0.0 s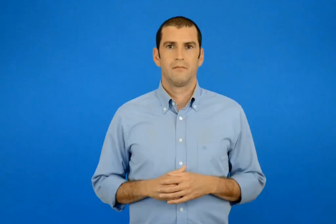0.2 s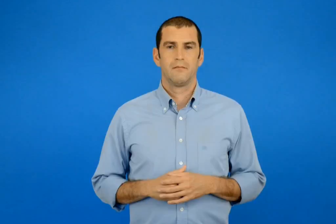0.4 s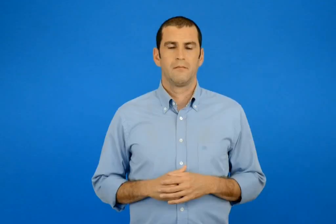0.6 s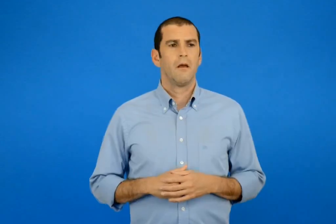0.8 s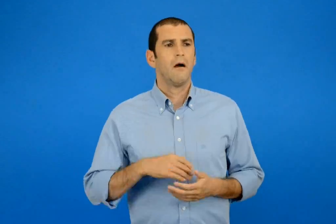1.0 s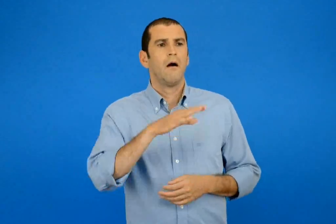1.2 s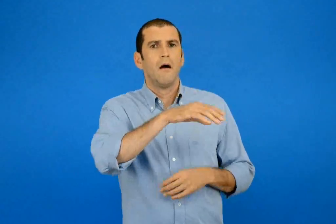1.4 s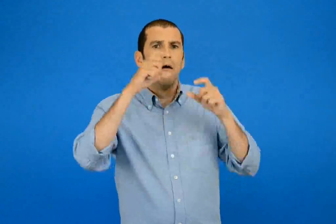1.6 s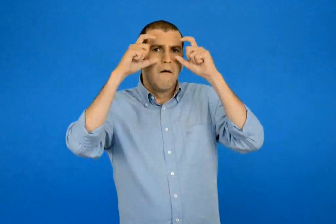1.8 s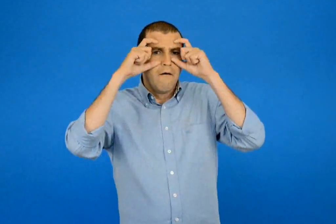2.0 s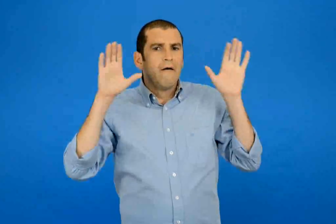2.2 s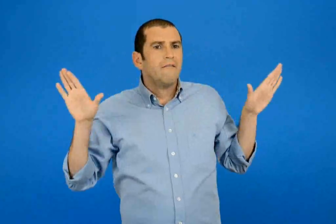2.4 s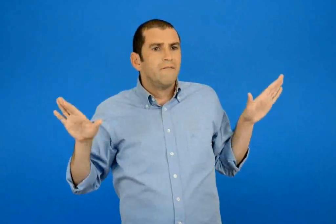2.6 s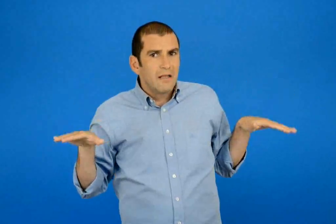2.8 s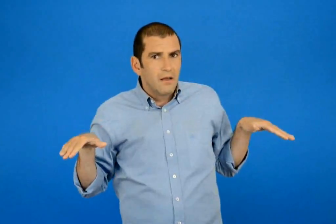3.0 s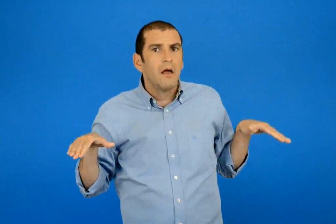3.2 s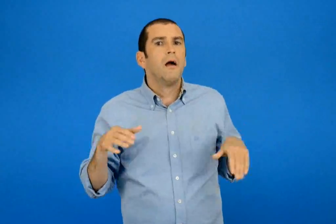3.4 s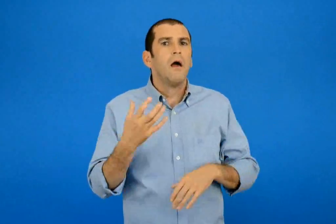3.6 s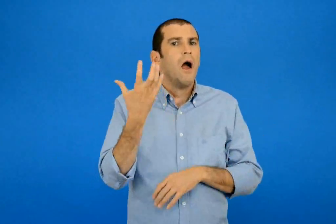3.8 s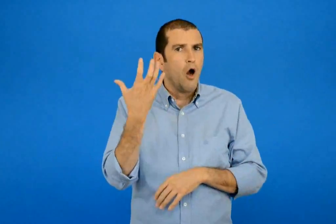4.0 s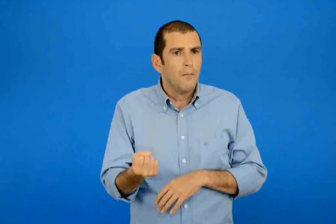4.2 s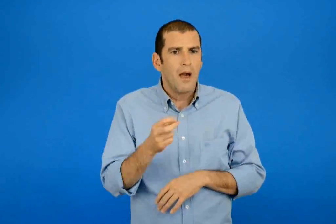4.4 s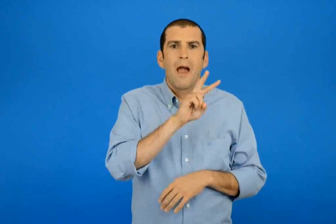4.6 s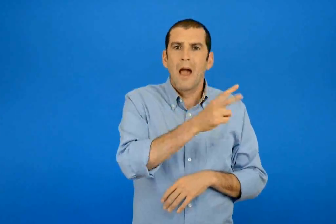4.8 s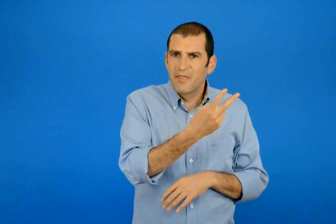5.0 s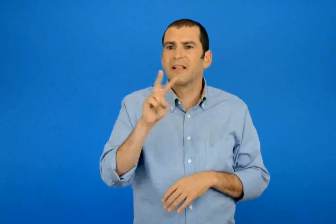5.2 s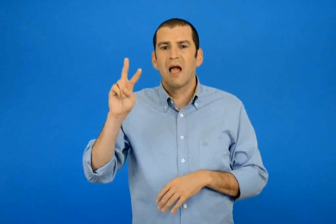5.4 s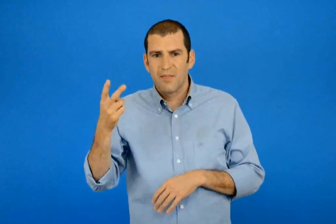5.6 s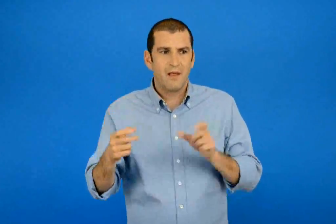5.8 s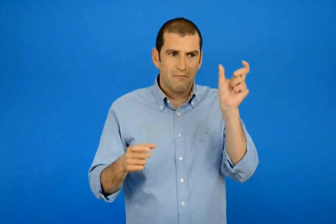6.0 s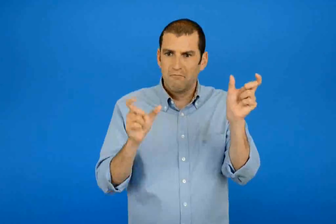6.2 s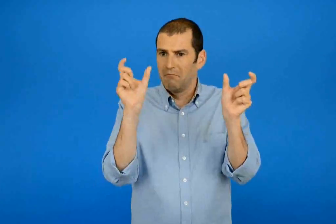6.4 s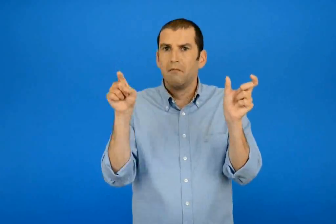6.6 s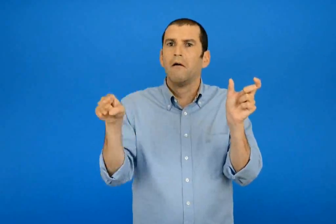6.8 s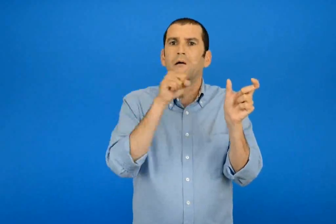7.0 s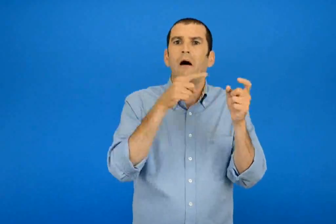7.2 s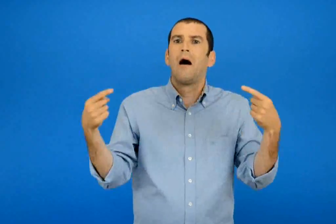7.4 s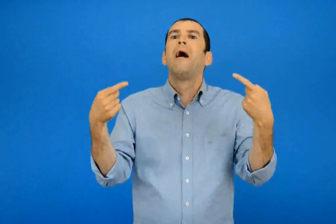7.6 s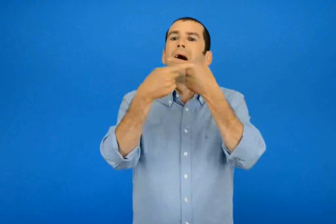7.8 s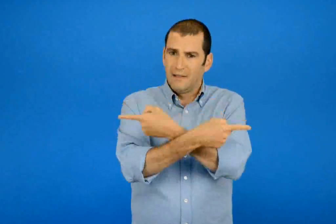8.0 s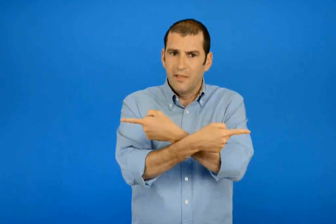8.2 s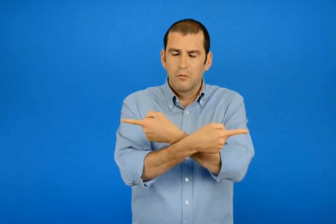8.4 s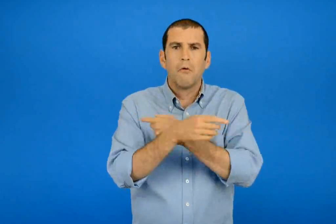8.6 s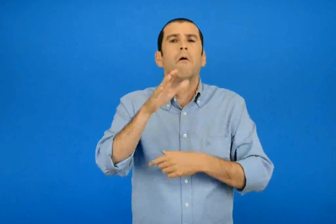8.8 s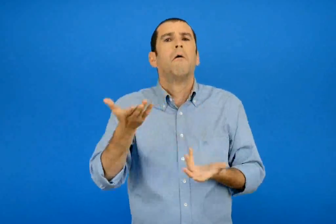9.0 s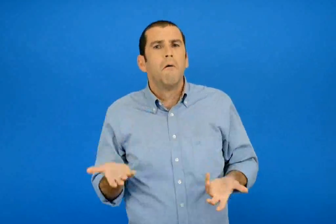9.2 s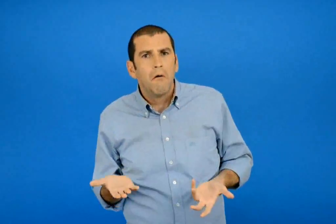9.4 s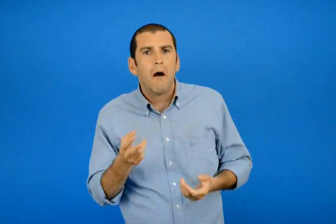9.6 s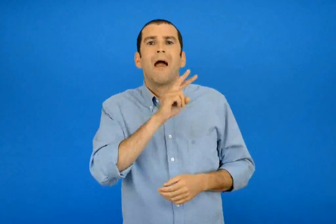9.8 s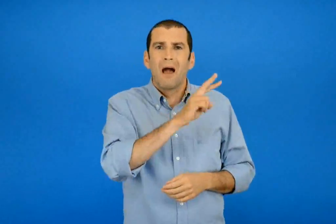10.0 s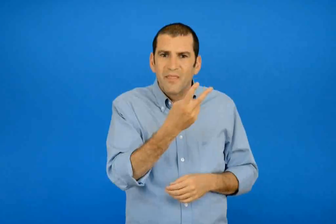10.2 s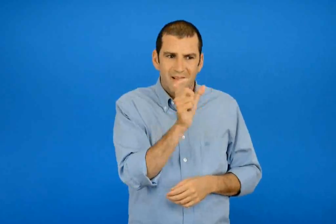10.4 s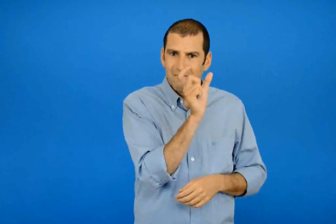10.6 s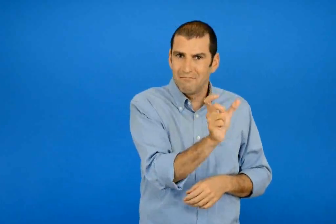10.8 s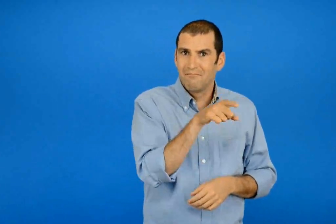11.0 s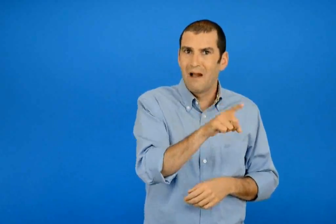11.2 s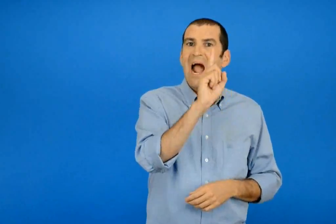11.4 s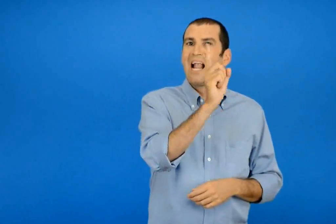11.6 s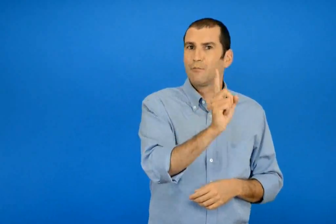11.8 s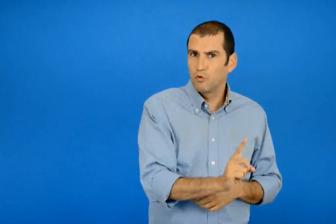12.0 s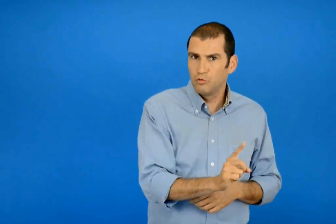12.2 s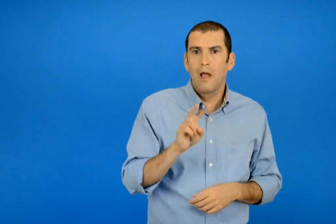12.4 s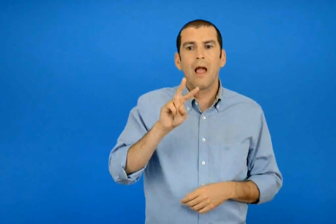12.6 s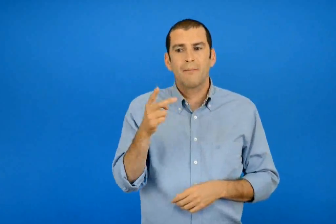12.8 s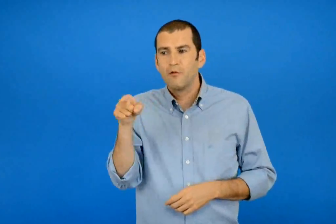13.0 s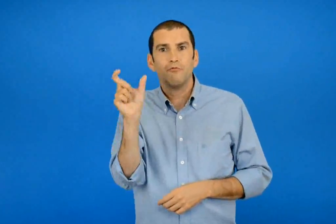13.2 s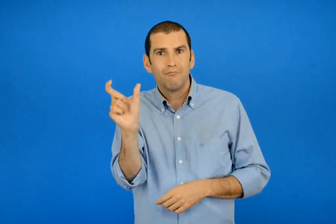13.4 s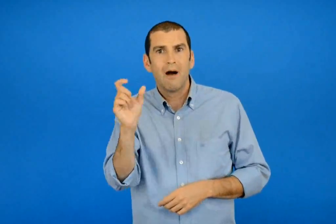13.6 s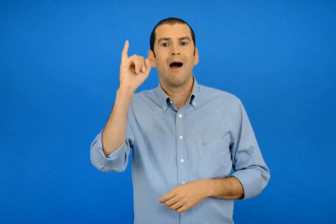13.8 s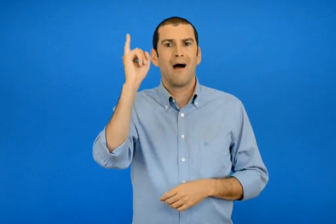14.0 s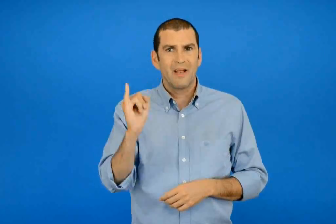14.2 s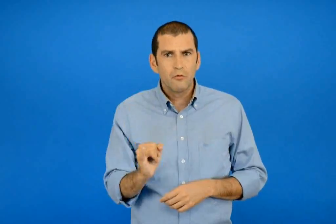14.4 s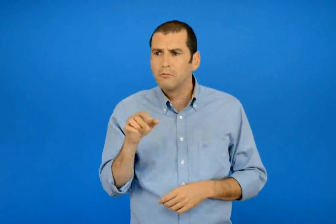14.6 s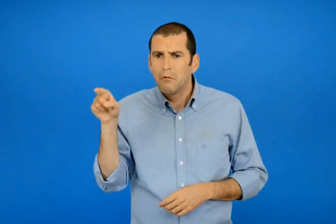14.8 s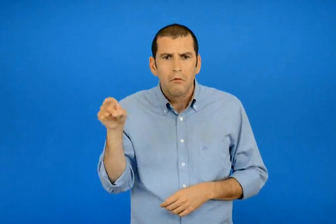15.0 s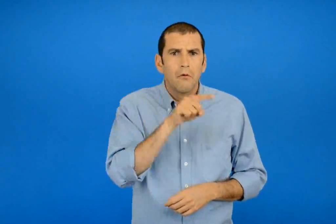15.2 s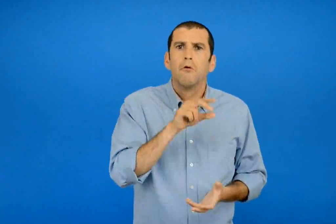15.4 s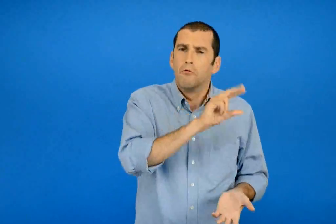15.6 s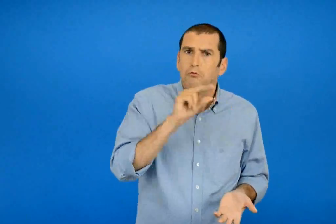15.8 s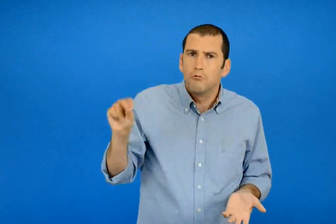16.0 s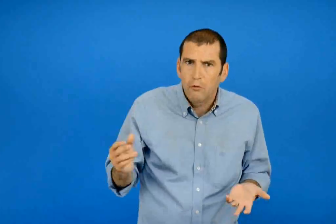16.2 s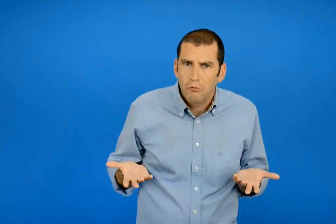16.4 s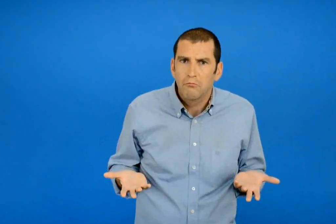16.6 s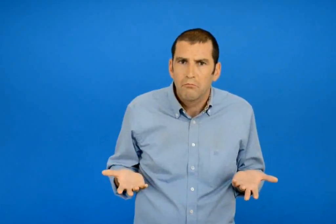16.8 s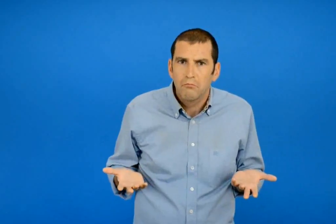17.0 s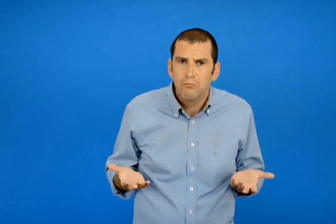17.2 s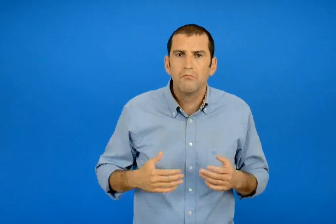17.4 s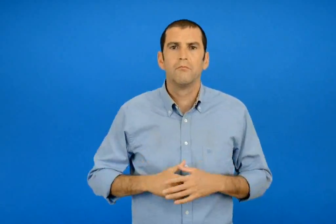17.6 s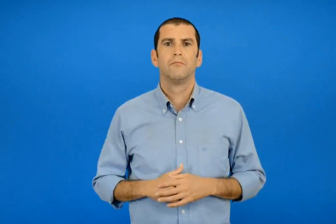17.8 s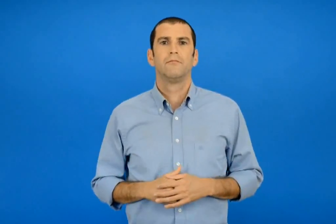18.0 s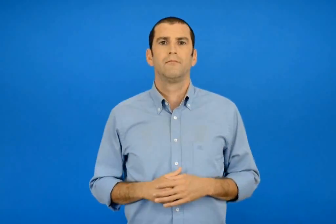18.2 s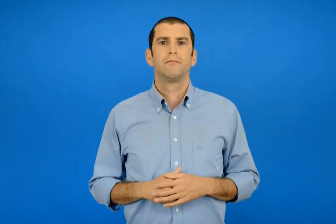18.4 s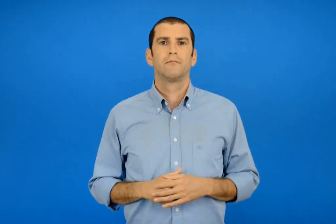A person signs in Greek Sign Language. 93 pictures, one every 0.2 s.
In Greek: βάγια έχουμε επίθετα που σημαίνουν το αντίθετο όμως τα επίθετα λεπτός και αδύνατος δε σημαίνουν το ίδιο ;
